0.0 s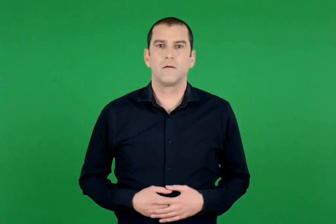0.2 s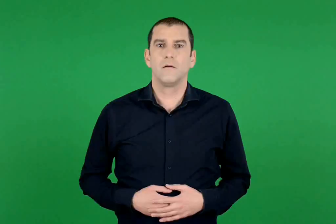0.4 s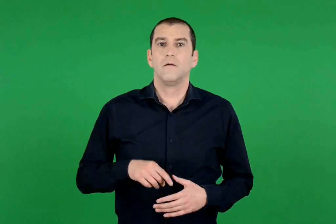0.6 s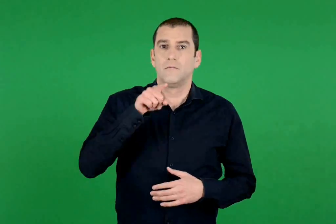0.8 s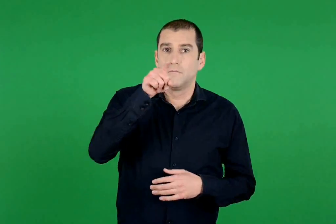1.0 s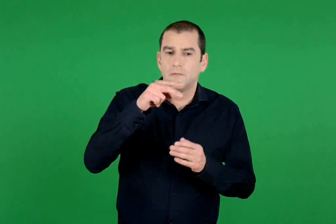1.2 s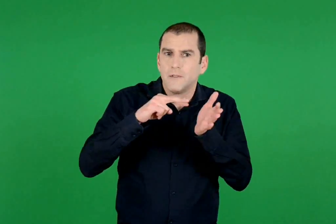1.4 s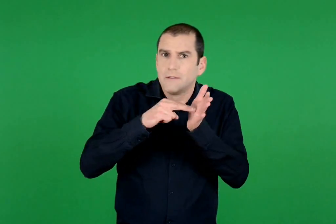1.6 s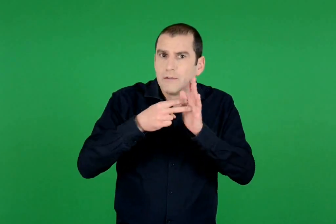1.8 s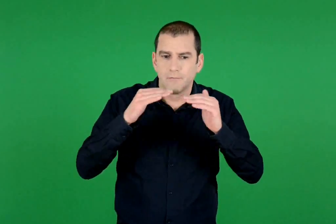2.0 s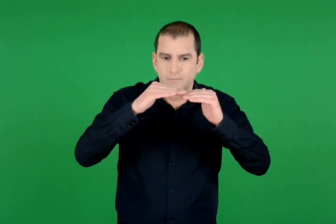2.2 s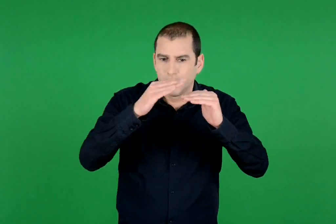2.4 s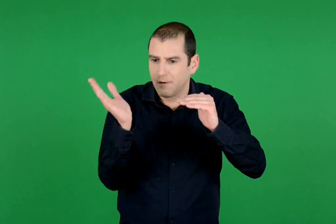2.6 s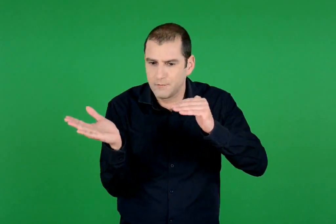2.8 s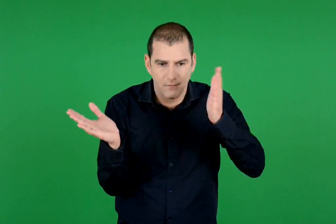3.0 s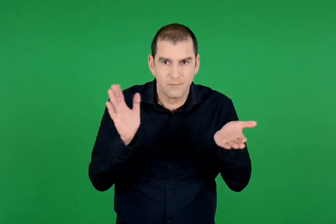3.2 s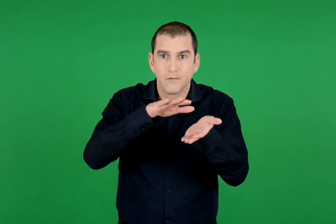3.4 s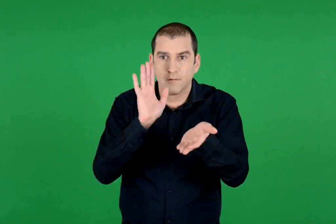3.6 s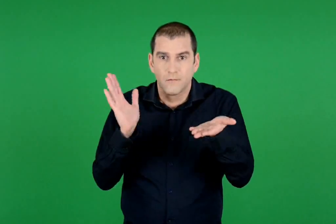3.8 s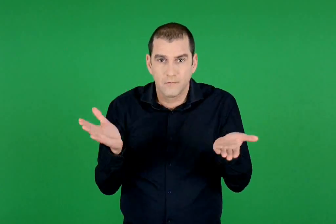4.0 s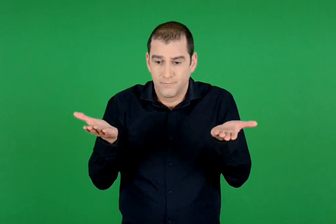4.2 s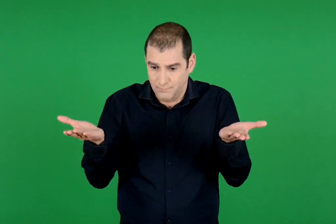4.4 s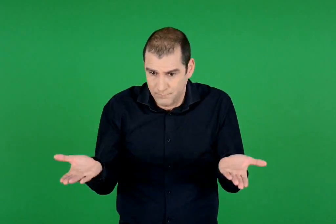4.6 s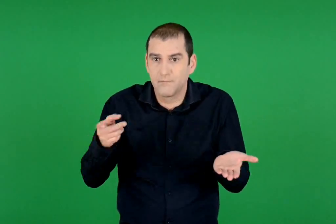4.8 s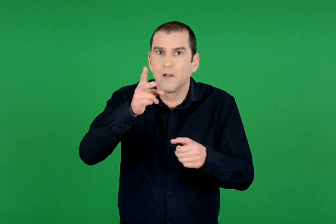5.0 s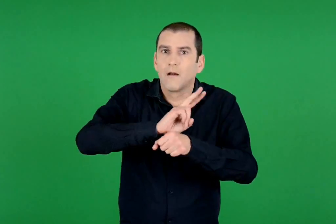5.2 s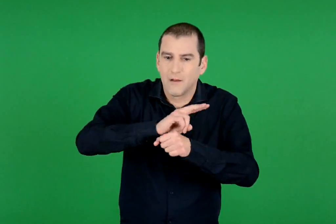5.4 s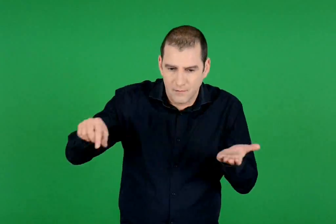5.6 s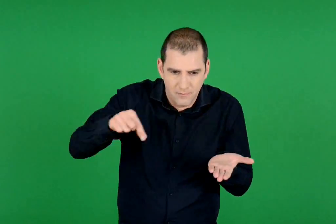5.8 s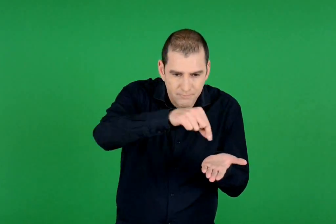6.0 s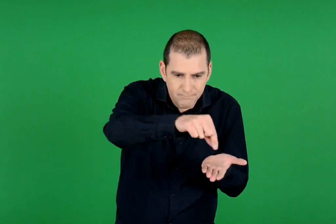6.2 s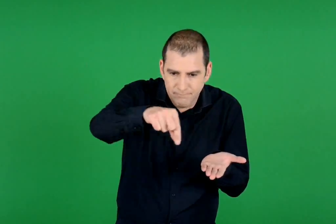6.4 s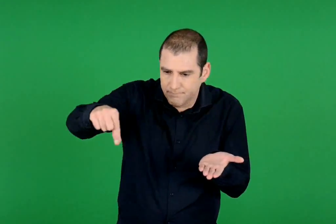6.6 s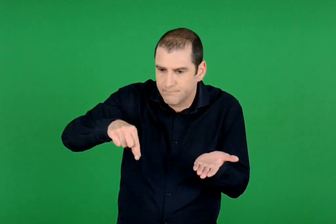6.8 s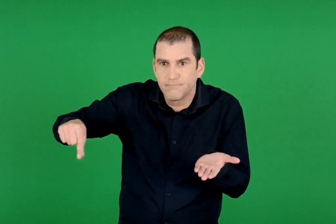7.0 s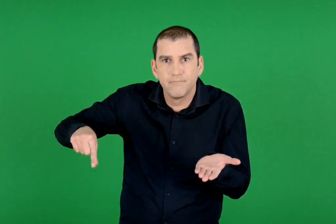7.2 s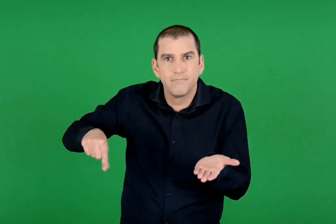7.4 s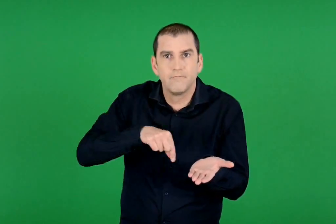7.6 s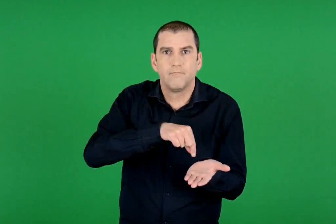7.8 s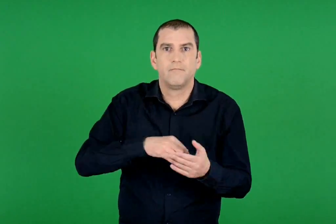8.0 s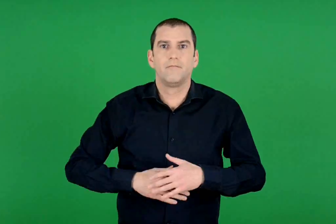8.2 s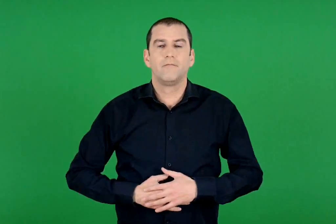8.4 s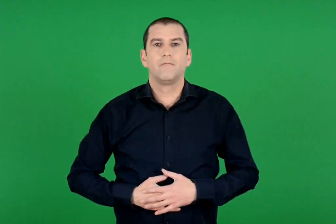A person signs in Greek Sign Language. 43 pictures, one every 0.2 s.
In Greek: άνοιξέ το προσεχτικά και σχεδίασε το ανάπτυγμά του σε μια κόλλα χαρτί
